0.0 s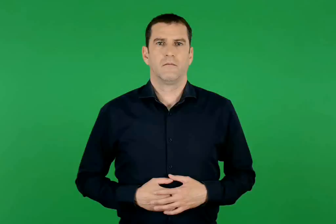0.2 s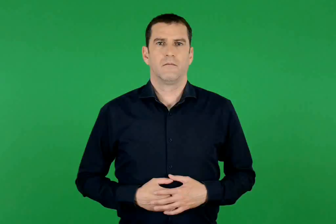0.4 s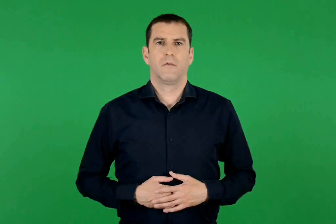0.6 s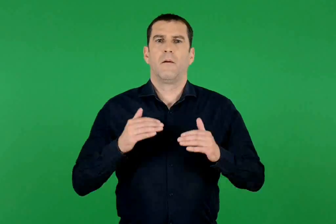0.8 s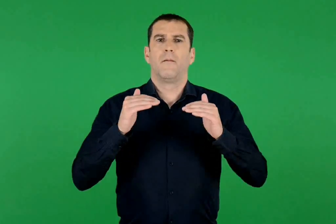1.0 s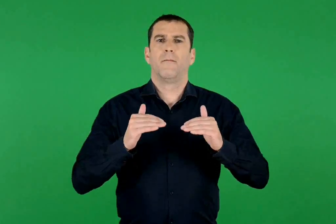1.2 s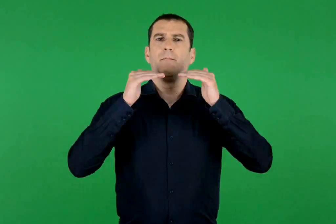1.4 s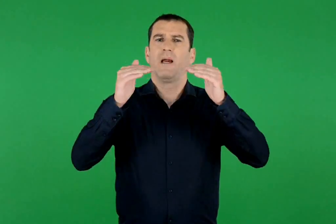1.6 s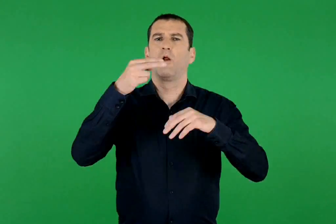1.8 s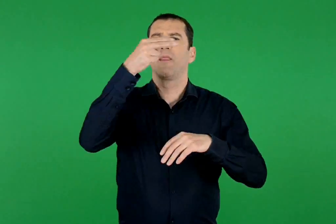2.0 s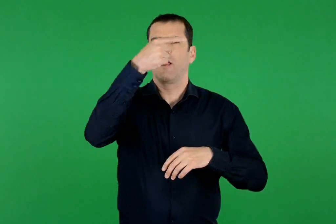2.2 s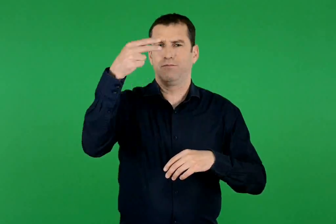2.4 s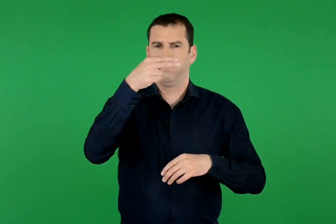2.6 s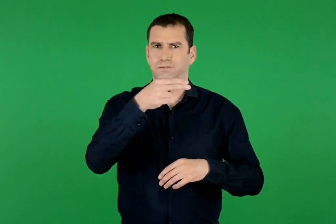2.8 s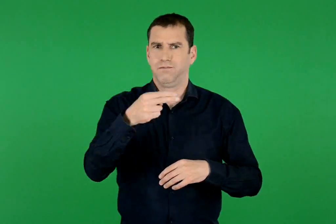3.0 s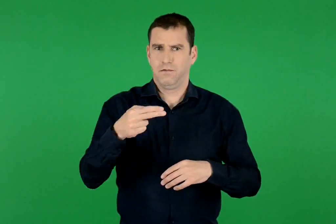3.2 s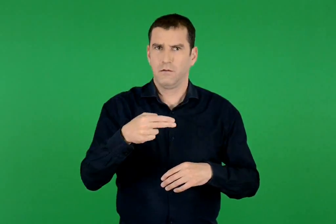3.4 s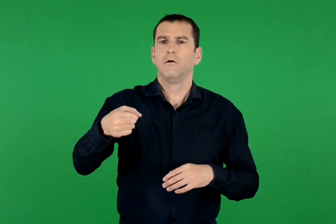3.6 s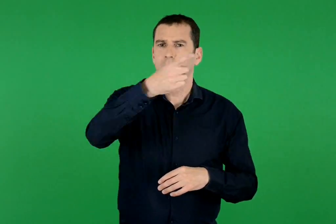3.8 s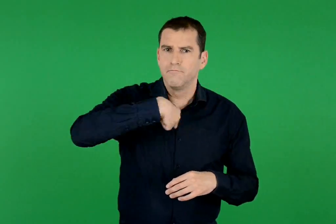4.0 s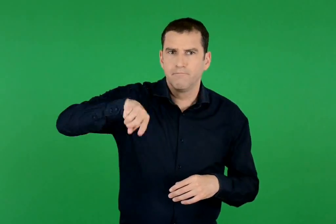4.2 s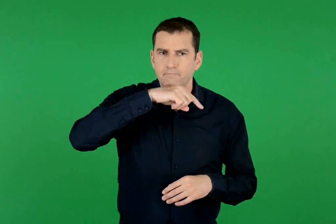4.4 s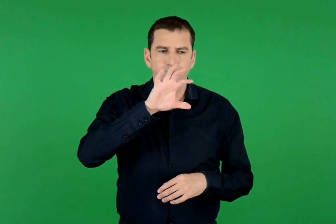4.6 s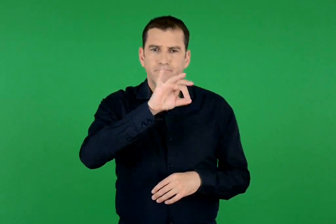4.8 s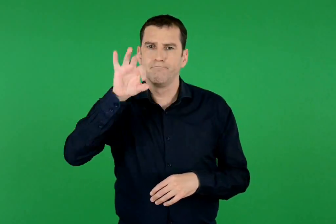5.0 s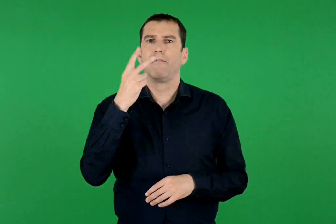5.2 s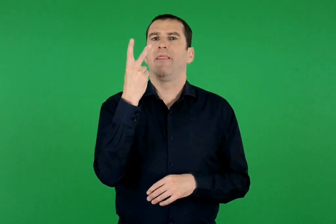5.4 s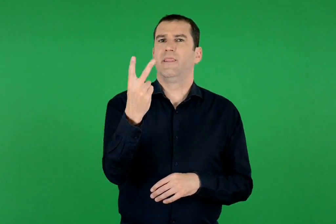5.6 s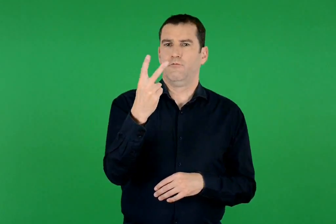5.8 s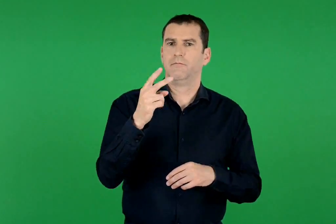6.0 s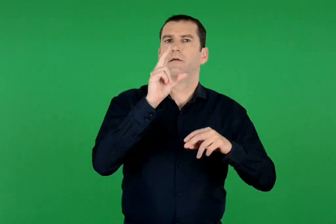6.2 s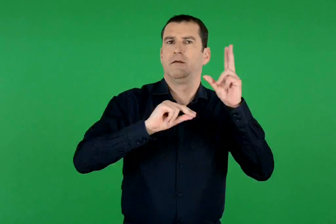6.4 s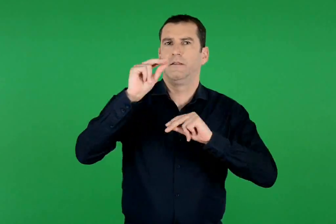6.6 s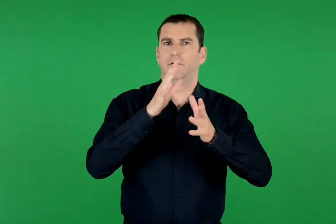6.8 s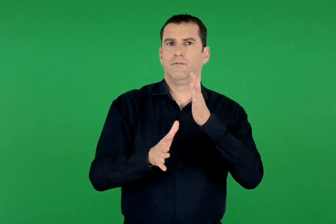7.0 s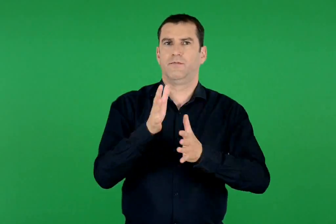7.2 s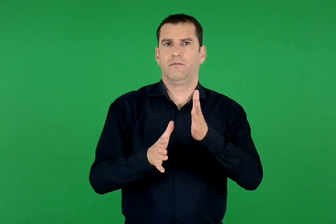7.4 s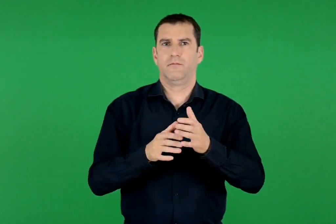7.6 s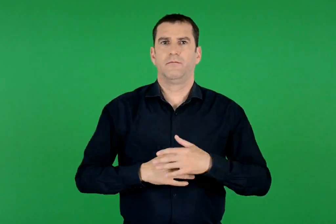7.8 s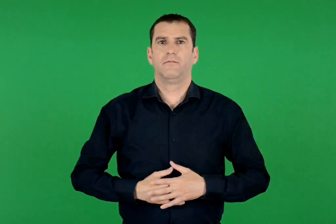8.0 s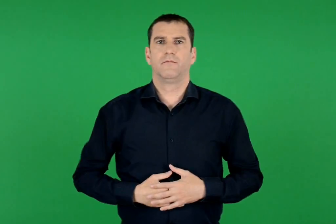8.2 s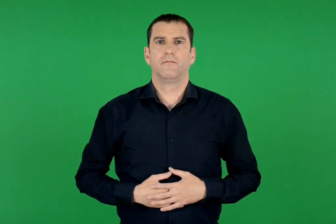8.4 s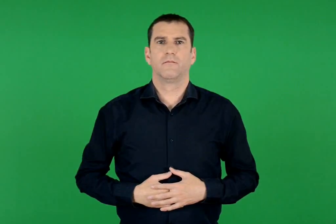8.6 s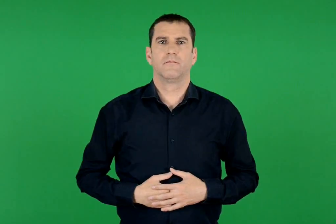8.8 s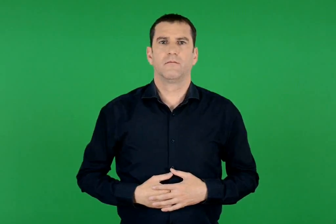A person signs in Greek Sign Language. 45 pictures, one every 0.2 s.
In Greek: επιλέγουμε και συζητάμε δύο από τα παραπάνω θέματα
